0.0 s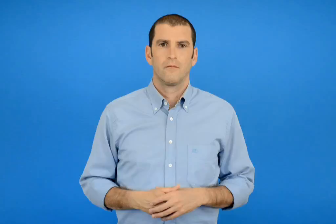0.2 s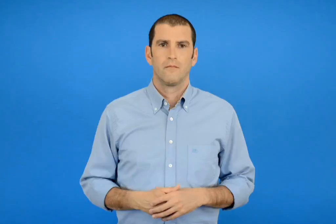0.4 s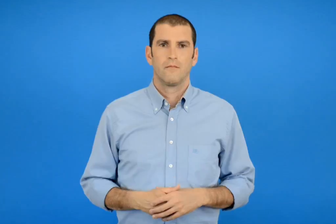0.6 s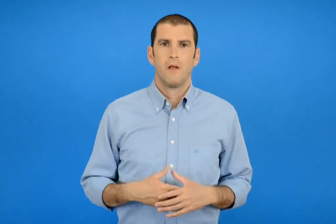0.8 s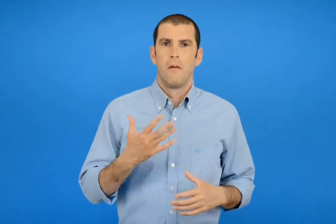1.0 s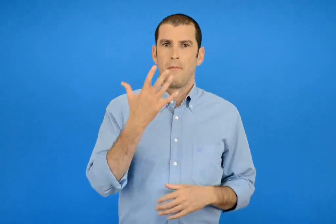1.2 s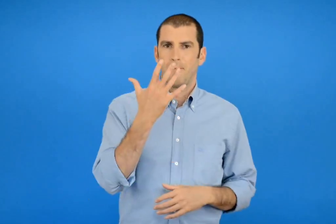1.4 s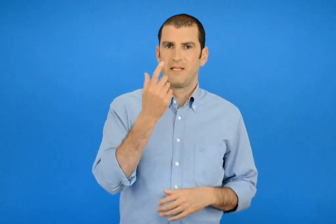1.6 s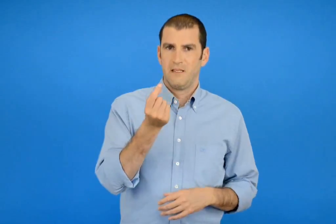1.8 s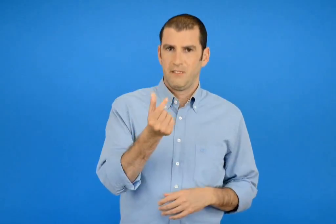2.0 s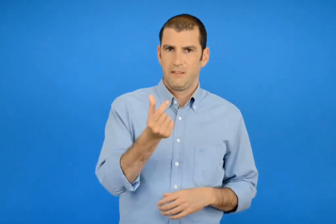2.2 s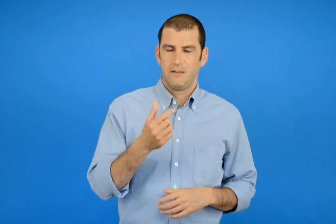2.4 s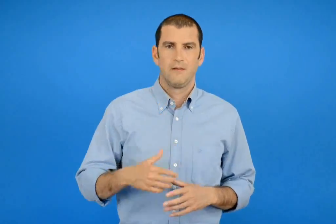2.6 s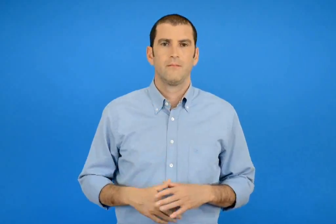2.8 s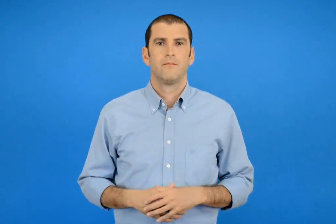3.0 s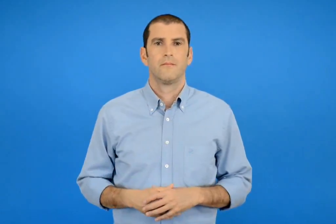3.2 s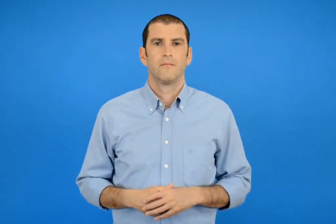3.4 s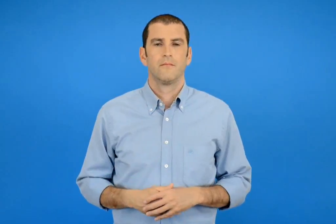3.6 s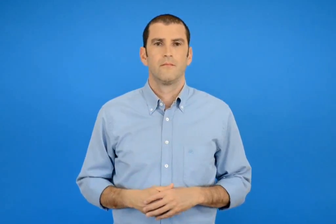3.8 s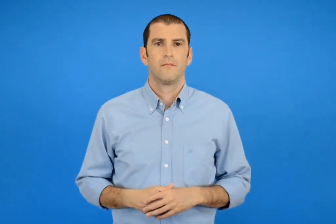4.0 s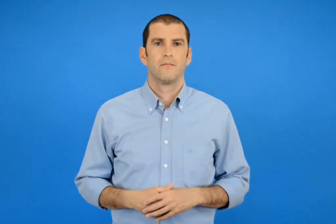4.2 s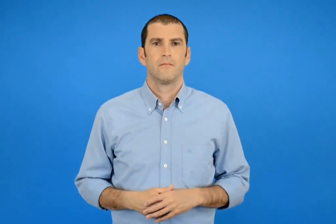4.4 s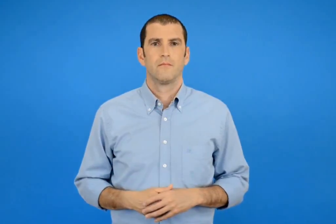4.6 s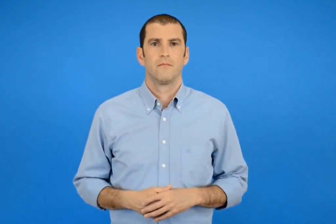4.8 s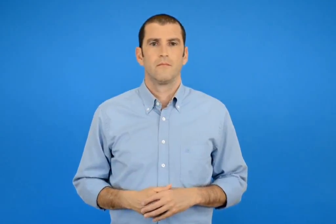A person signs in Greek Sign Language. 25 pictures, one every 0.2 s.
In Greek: στις 5 και μισή
